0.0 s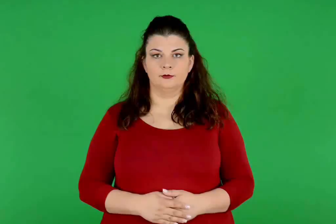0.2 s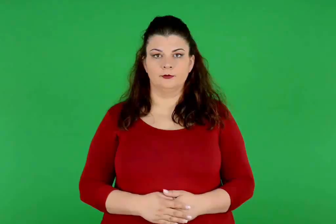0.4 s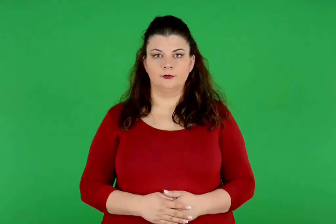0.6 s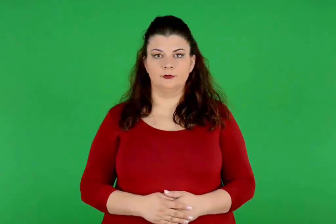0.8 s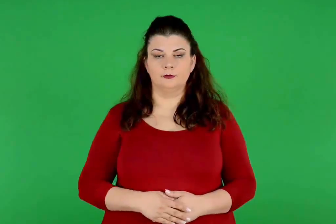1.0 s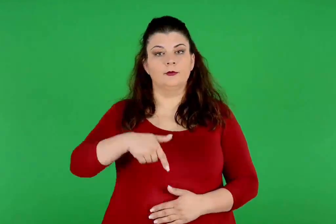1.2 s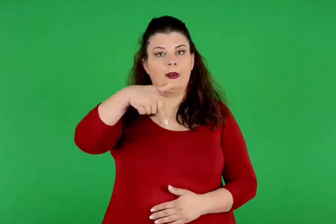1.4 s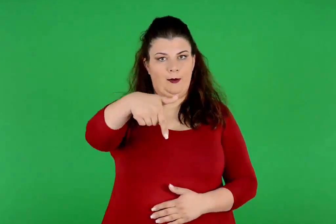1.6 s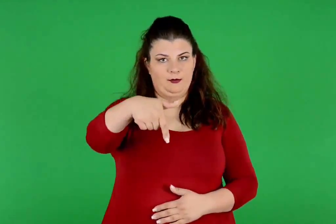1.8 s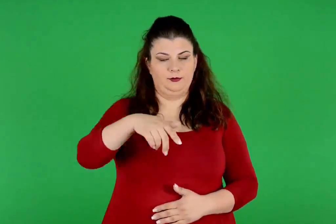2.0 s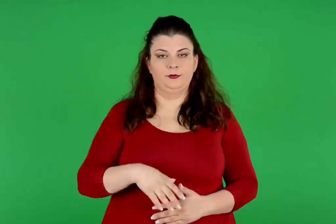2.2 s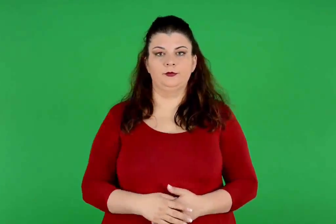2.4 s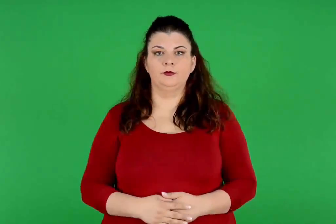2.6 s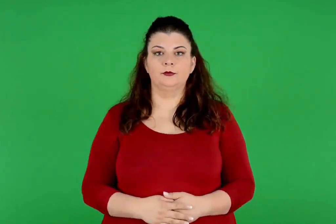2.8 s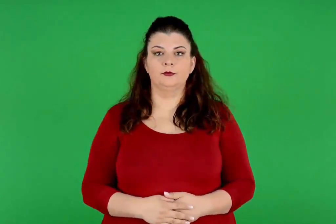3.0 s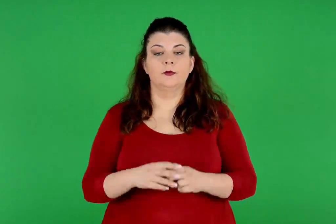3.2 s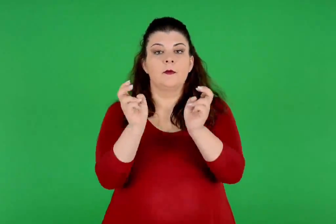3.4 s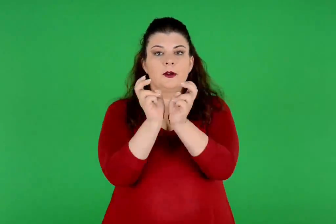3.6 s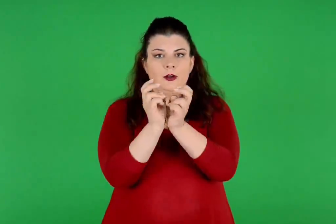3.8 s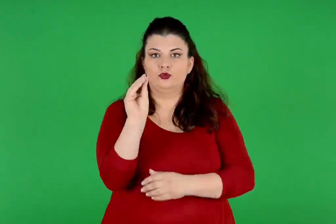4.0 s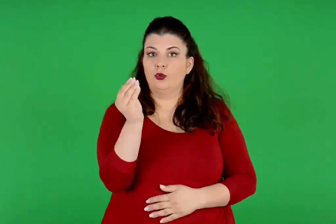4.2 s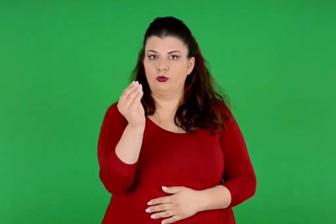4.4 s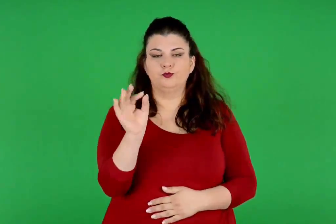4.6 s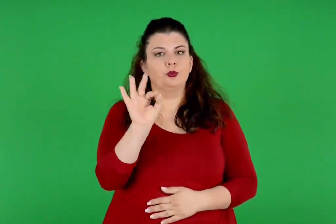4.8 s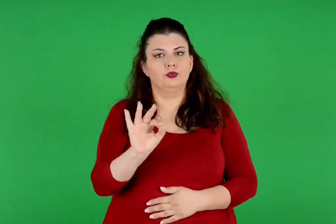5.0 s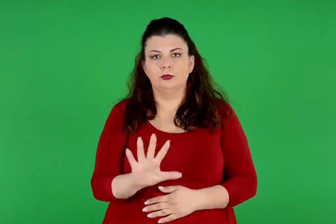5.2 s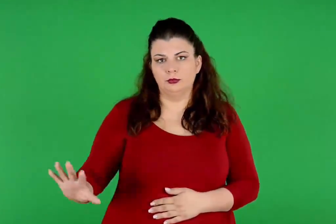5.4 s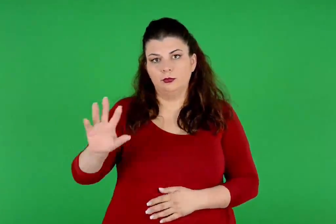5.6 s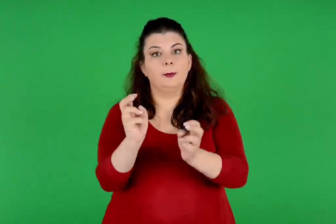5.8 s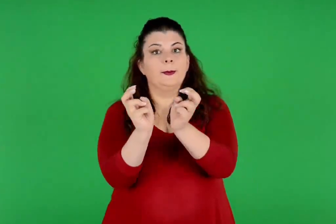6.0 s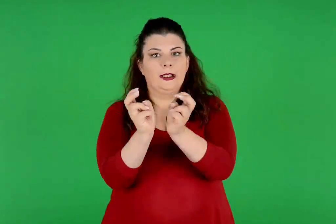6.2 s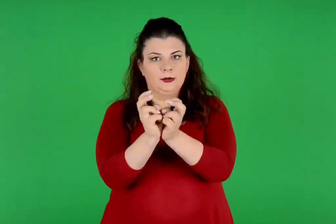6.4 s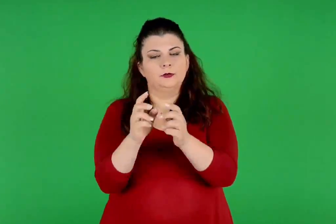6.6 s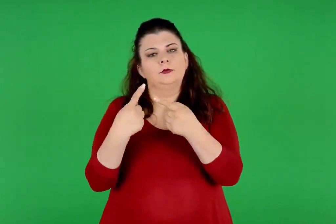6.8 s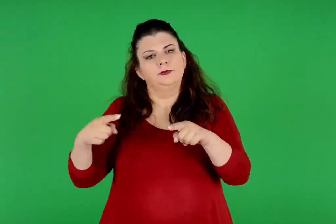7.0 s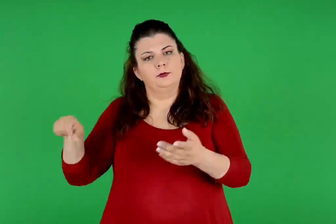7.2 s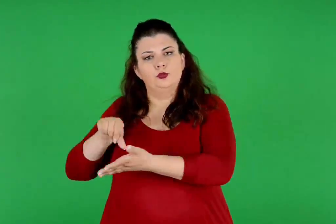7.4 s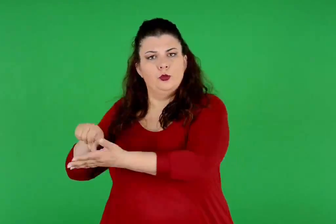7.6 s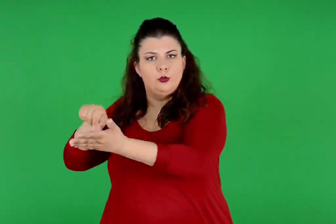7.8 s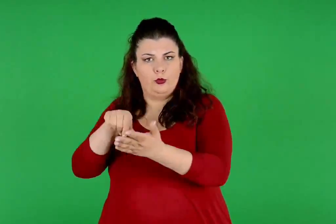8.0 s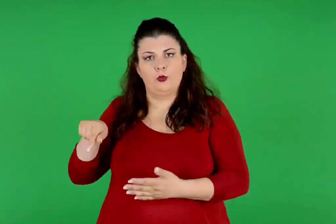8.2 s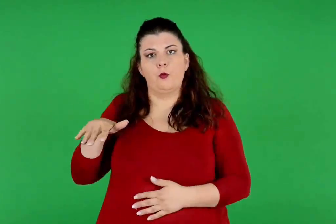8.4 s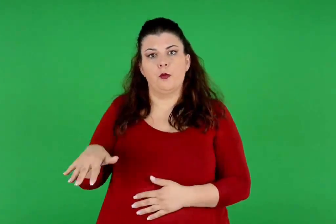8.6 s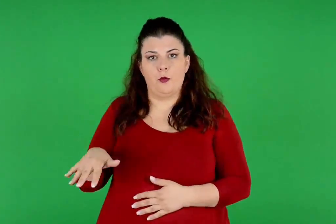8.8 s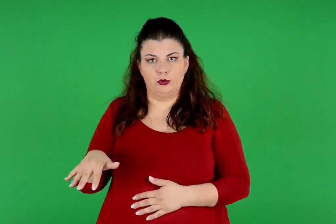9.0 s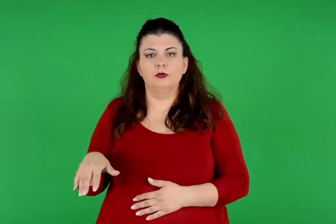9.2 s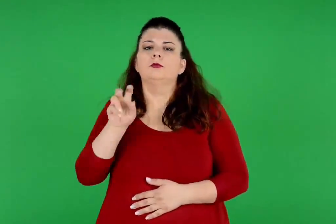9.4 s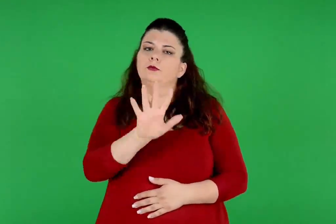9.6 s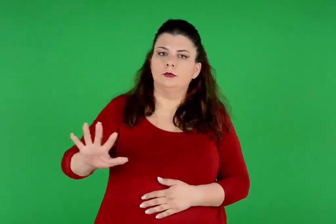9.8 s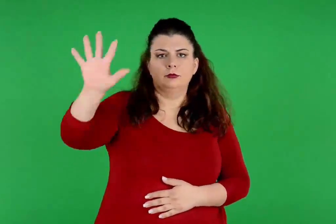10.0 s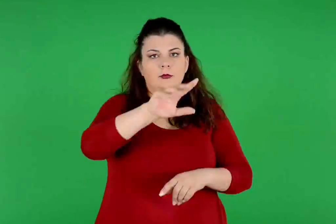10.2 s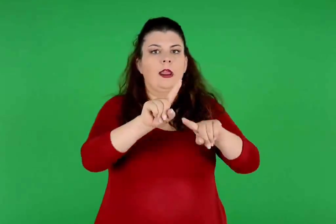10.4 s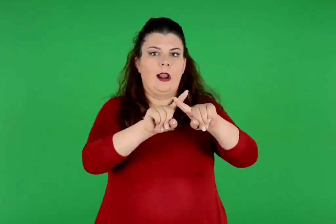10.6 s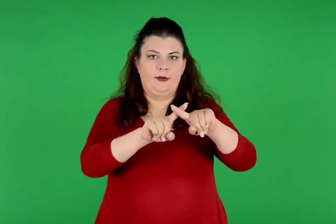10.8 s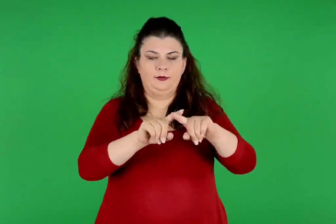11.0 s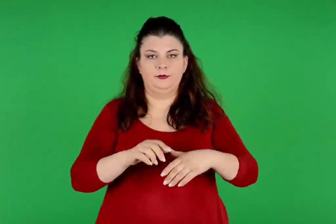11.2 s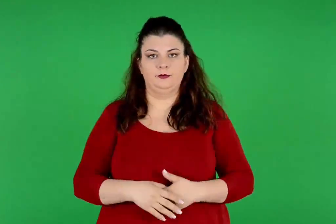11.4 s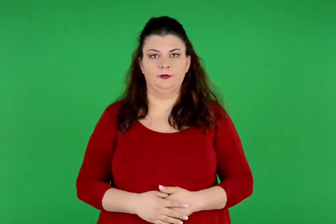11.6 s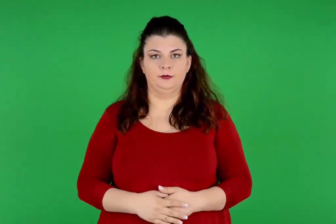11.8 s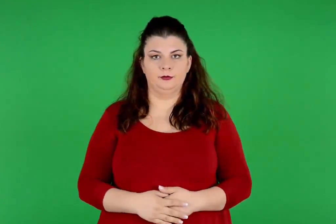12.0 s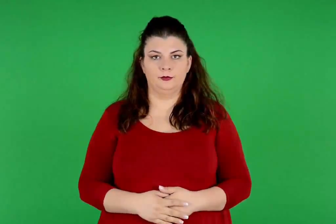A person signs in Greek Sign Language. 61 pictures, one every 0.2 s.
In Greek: γ ο μυκηναϊκός στις μυκήνες και σε άλλες πόλεις της πελοποννήσου και της υπόλοιπης ελλάδας
